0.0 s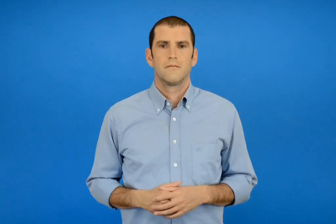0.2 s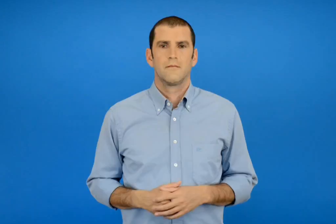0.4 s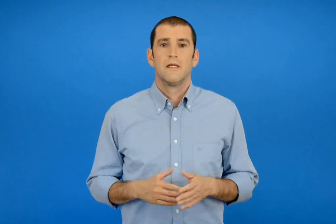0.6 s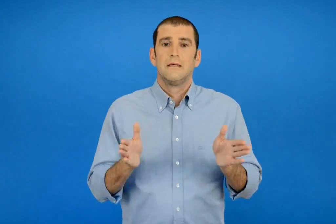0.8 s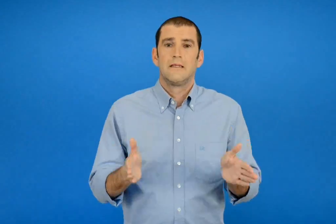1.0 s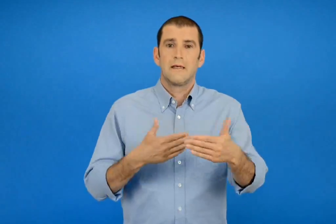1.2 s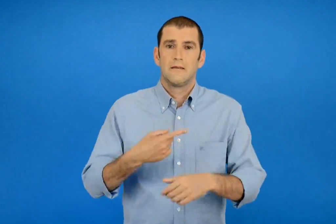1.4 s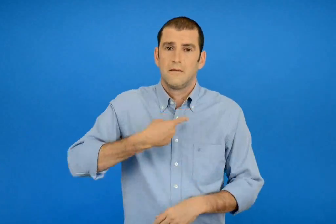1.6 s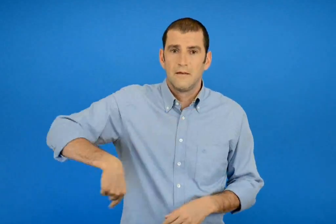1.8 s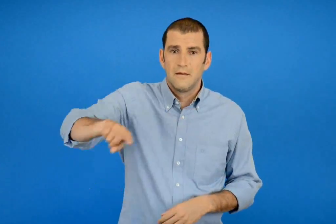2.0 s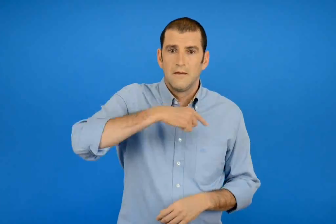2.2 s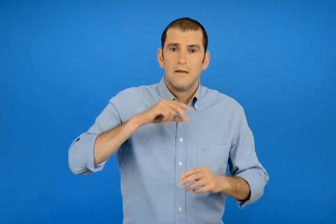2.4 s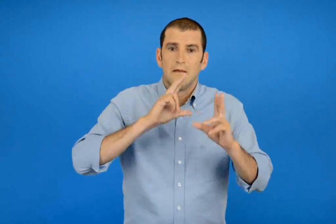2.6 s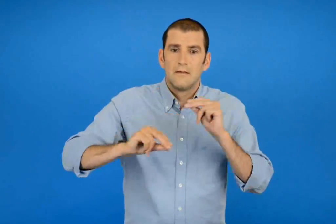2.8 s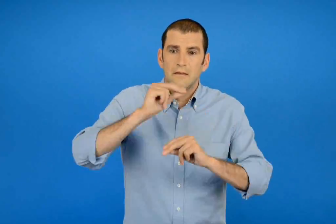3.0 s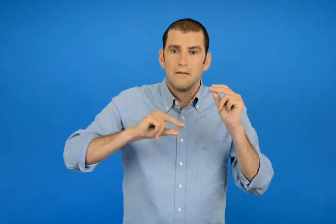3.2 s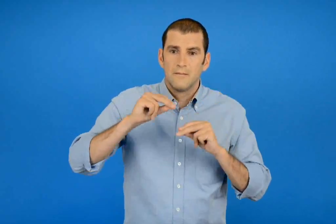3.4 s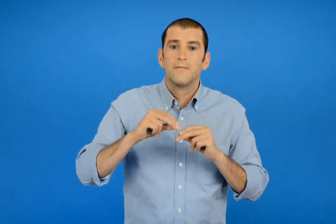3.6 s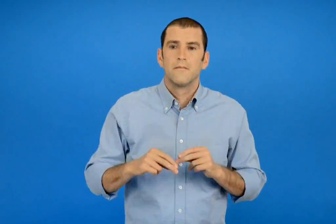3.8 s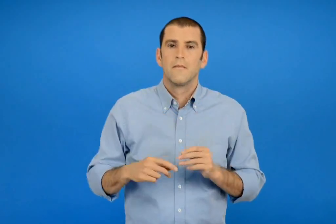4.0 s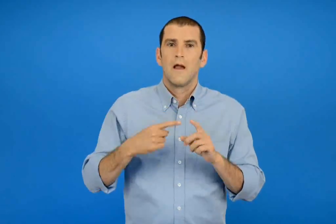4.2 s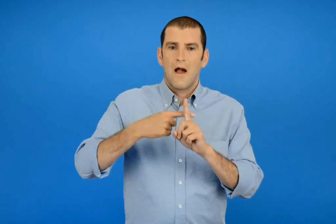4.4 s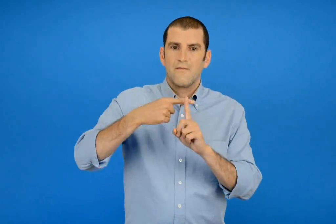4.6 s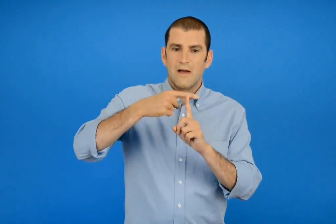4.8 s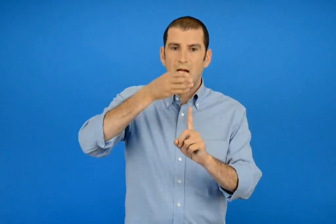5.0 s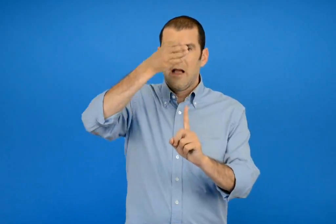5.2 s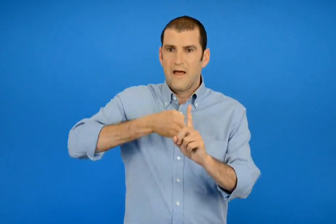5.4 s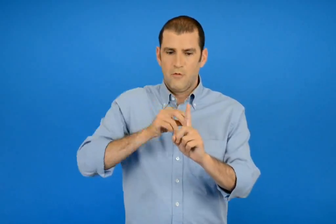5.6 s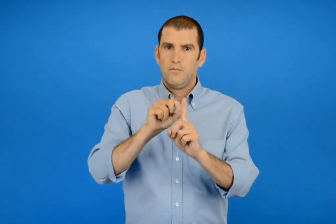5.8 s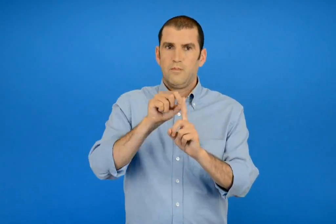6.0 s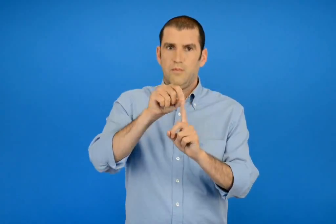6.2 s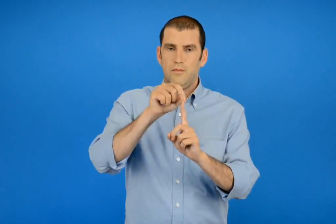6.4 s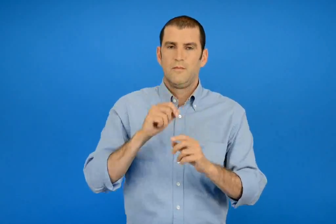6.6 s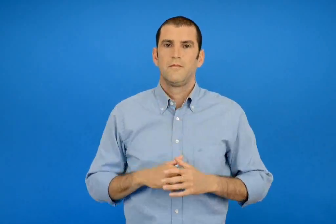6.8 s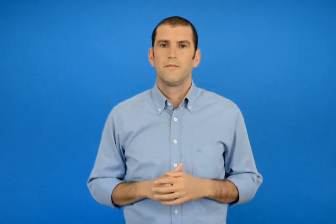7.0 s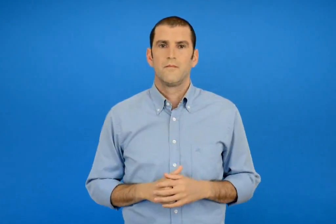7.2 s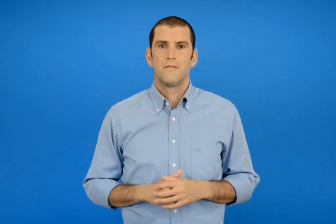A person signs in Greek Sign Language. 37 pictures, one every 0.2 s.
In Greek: συζητάμε στην τάξη δείχνω στον κάθετο άβακα
